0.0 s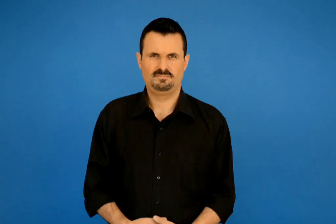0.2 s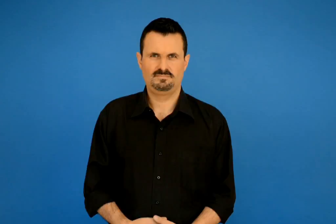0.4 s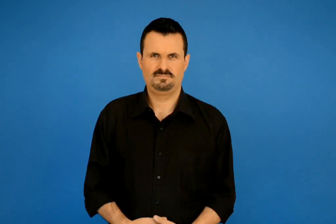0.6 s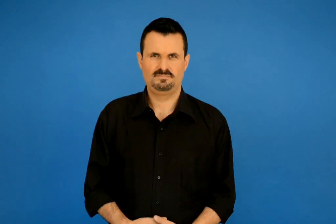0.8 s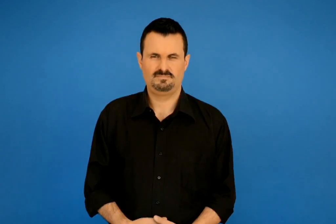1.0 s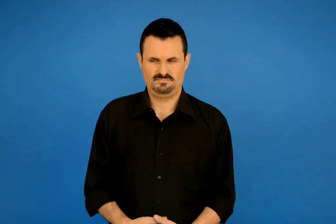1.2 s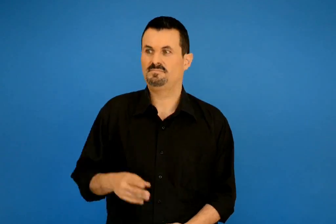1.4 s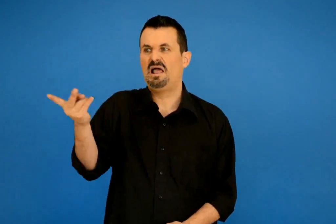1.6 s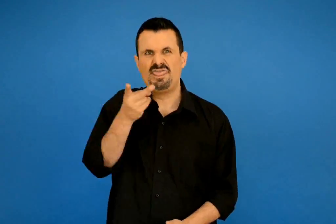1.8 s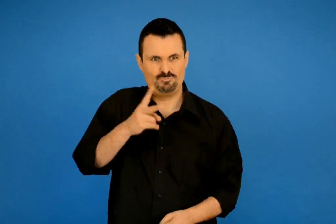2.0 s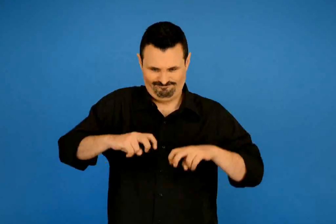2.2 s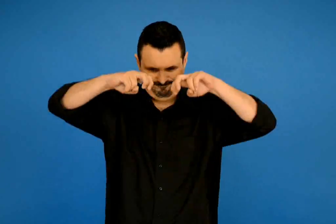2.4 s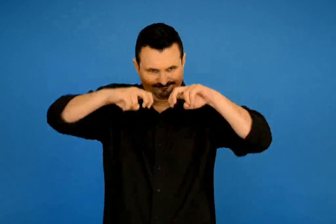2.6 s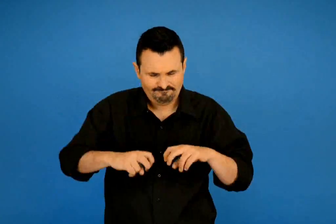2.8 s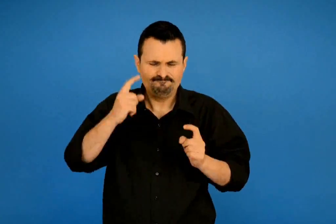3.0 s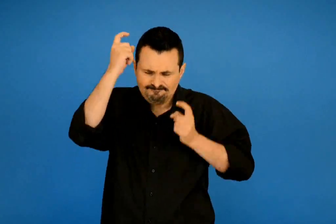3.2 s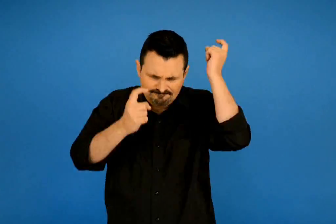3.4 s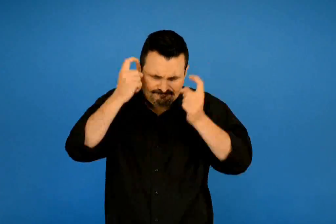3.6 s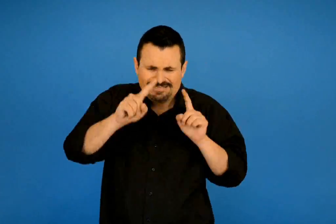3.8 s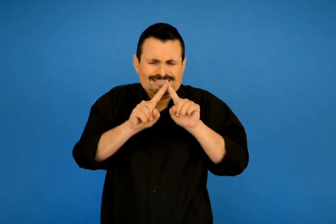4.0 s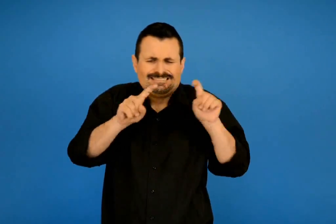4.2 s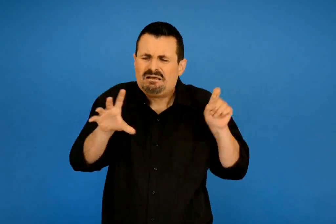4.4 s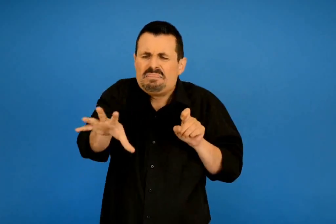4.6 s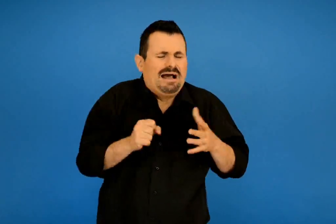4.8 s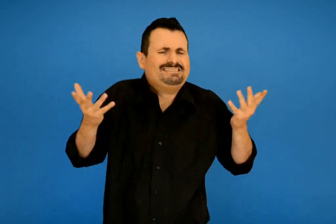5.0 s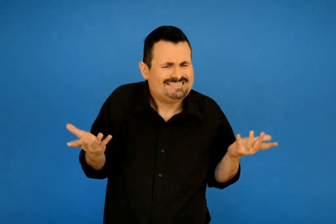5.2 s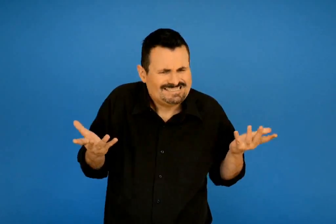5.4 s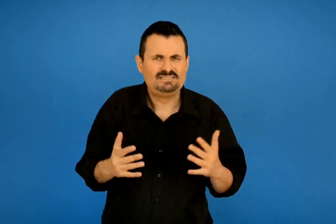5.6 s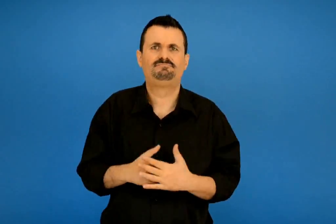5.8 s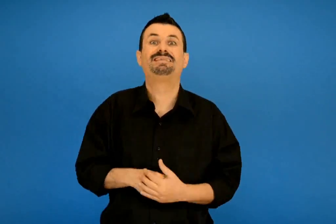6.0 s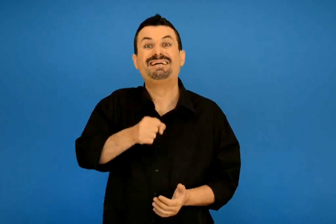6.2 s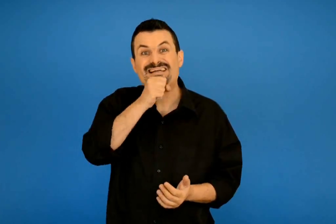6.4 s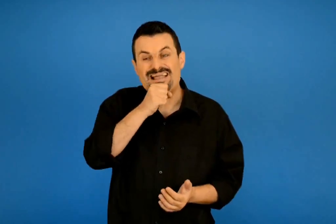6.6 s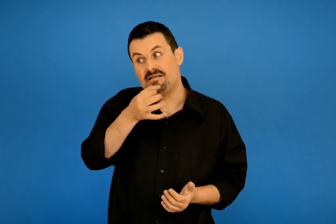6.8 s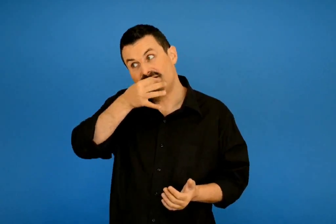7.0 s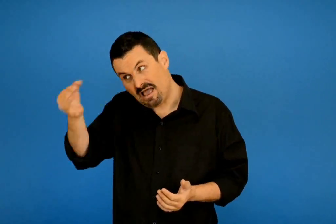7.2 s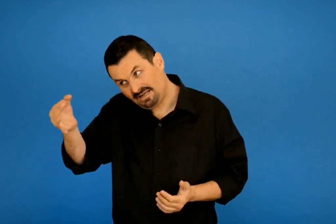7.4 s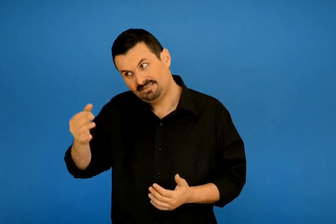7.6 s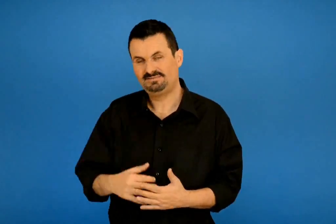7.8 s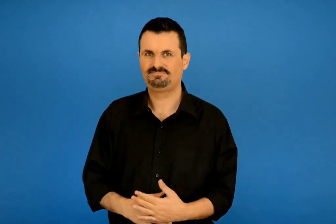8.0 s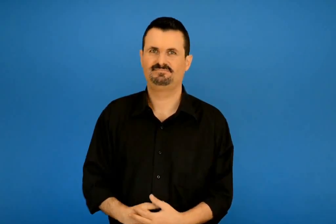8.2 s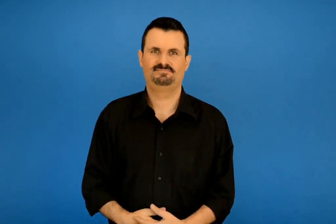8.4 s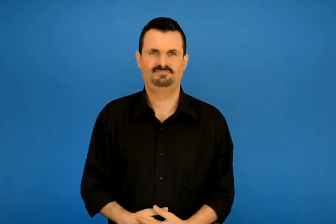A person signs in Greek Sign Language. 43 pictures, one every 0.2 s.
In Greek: κάθονταν λοιπόν και σκέφτονταν τι να πάρουν λέει η γριά
